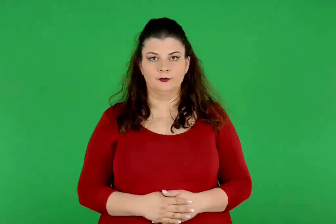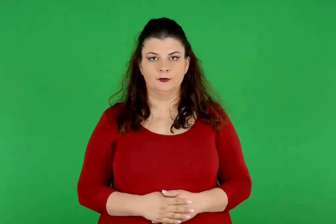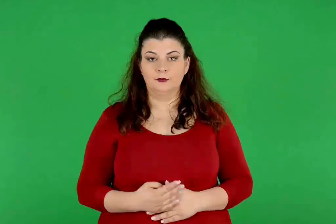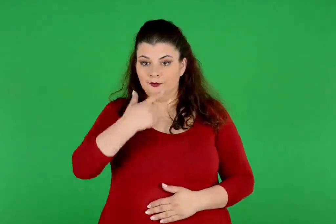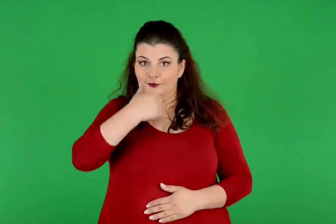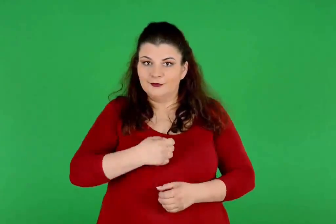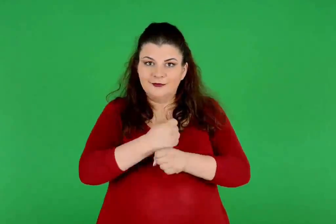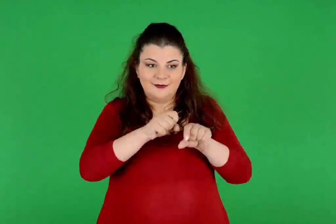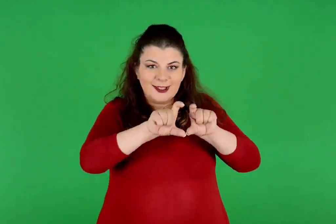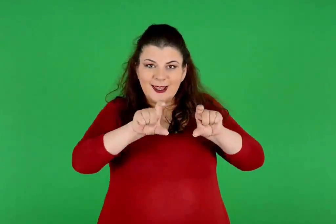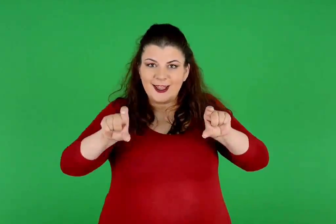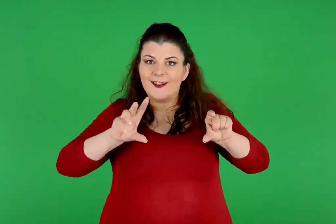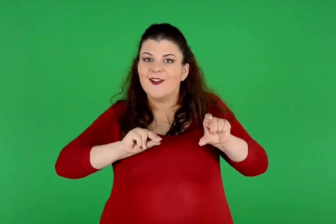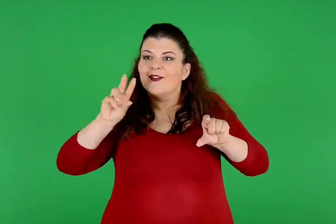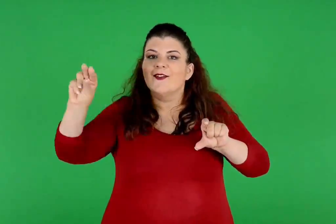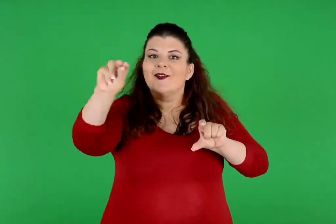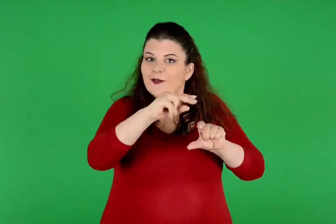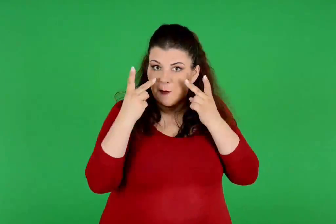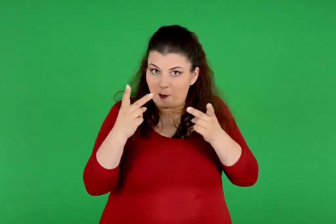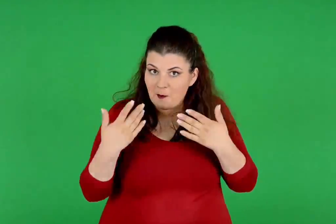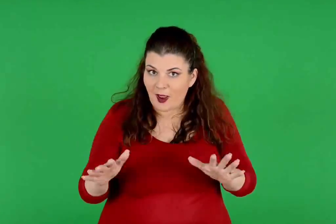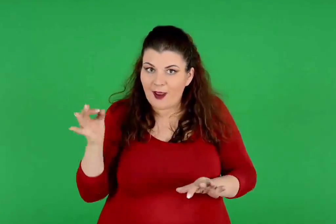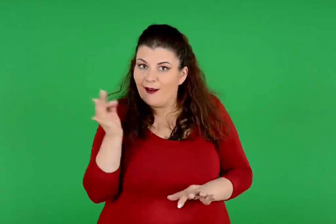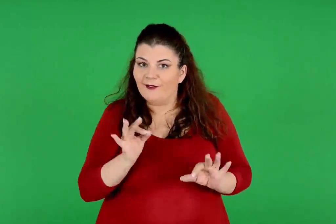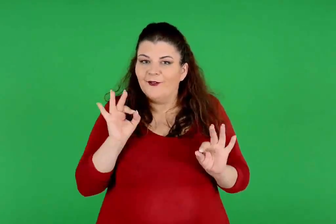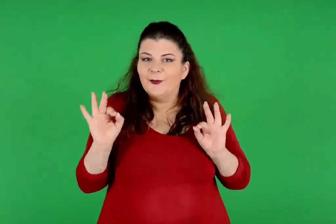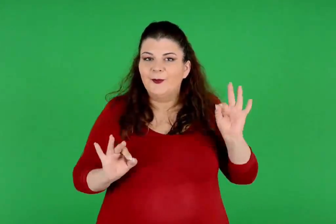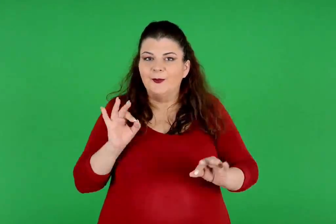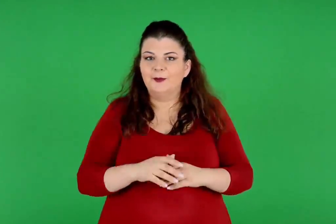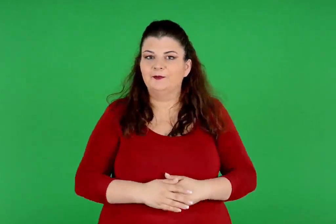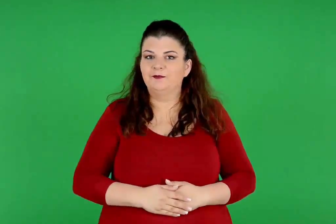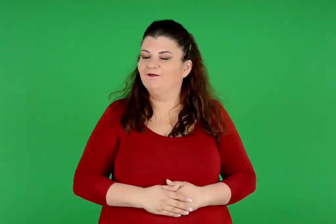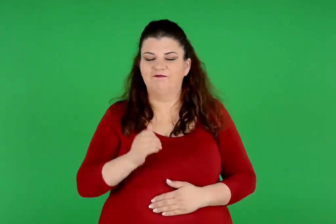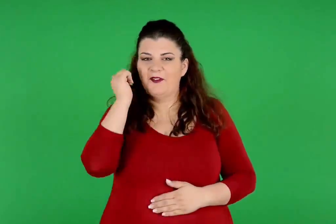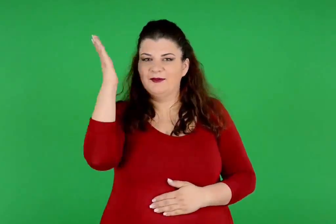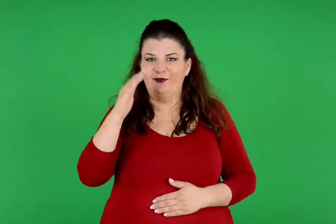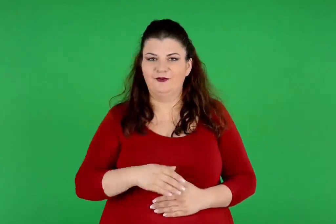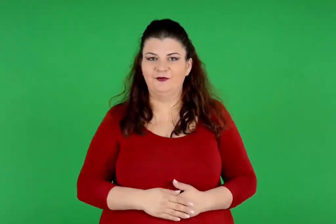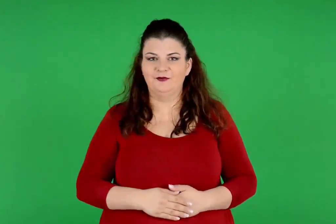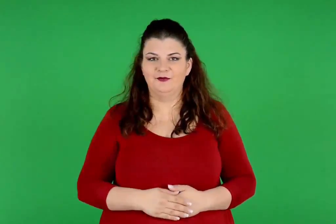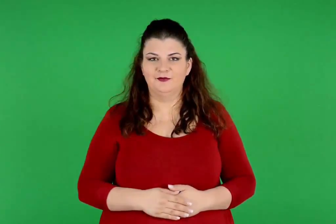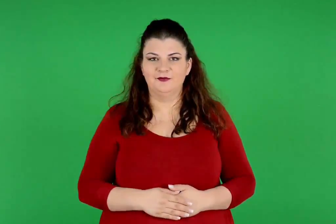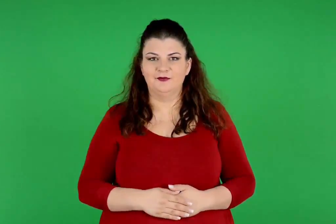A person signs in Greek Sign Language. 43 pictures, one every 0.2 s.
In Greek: έχετε ξαναδεί πιο κομψό γυναικείο ειδώλιο ; δεν φαντάζομαι
